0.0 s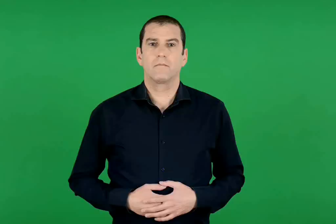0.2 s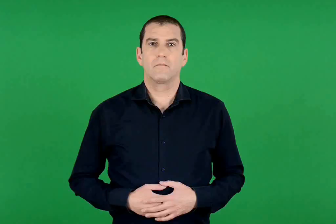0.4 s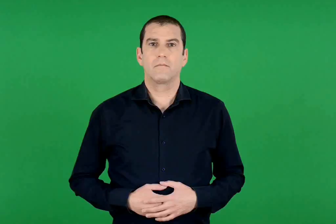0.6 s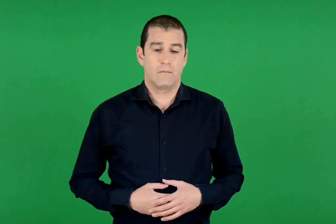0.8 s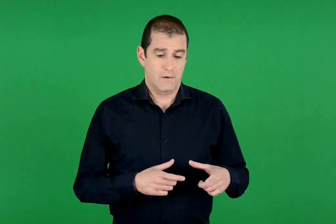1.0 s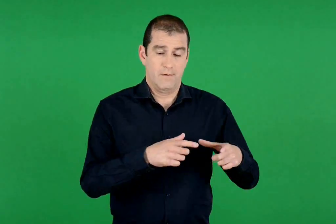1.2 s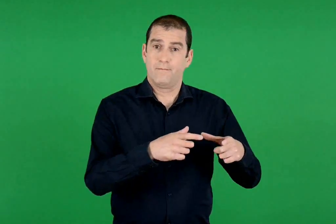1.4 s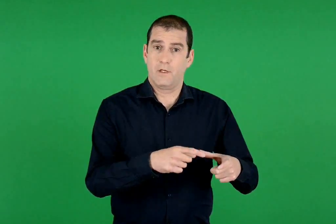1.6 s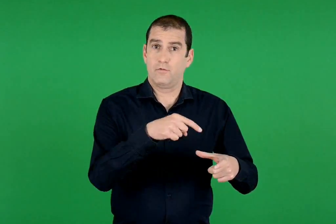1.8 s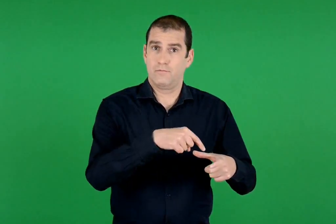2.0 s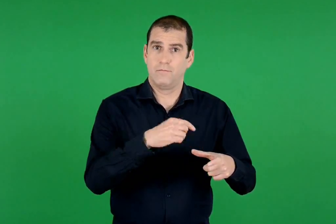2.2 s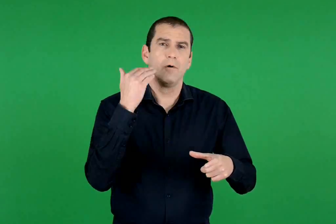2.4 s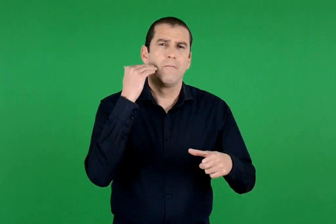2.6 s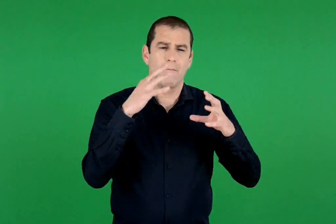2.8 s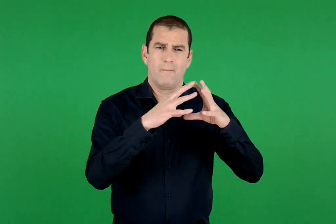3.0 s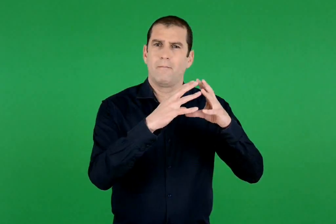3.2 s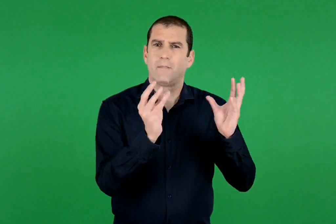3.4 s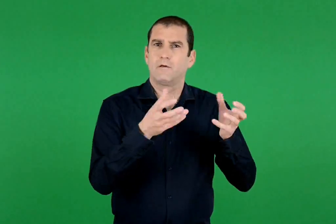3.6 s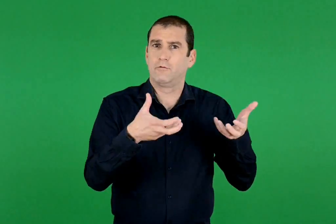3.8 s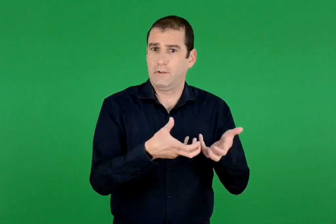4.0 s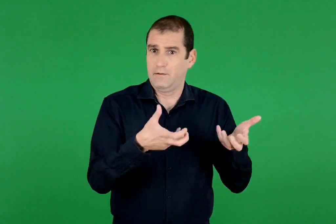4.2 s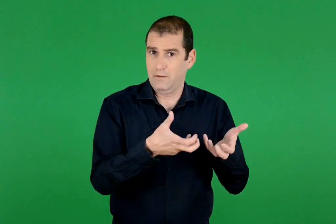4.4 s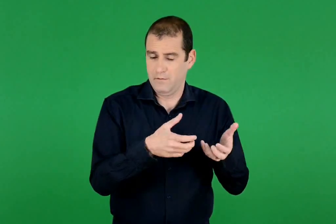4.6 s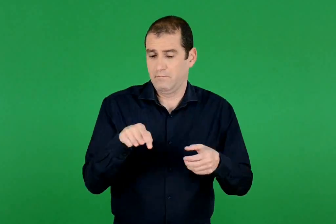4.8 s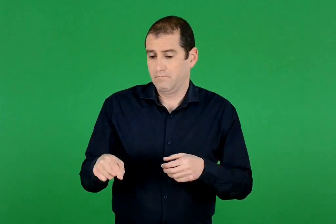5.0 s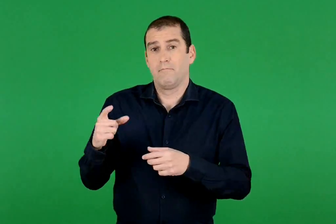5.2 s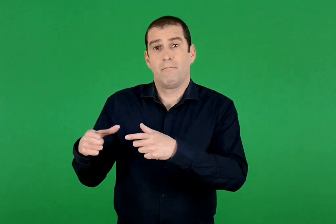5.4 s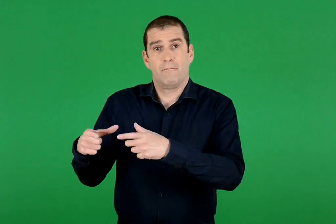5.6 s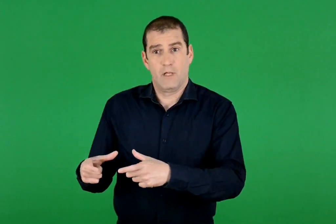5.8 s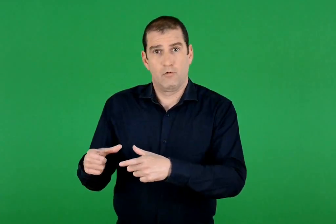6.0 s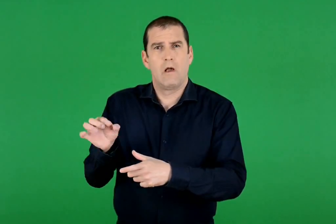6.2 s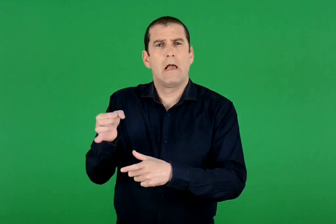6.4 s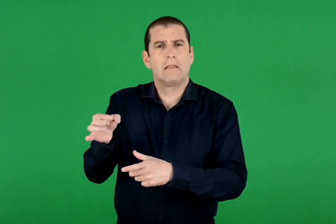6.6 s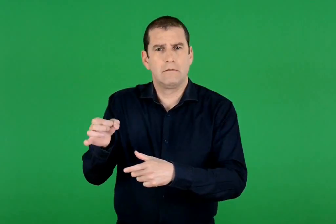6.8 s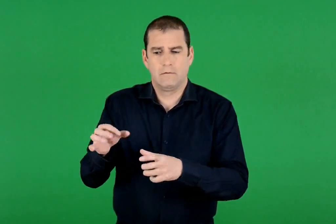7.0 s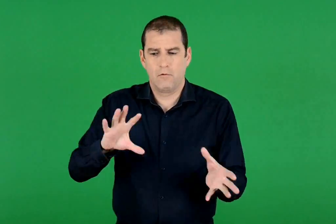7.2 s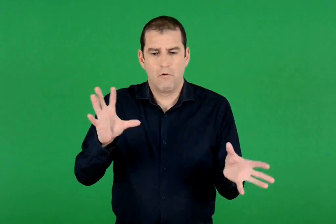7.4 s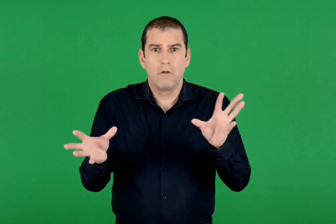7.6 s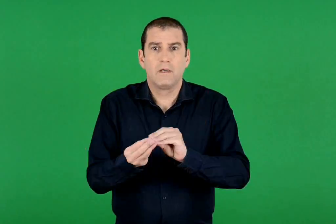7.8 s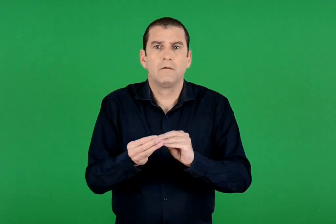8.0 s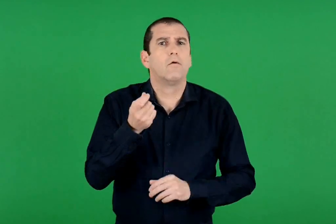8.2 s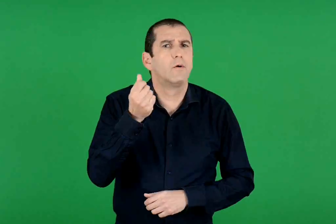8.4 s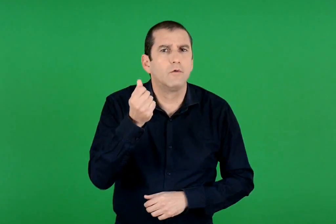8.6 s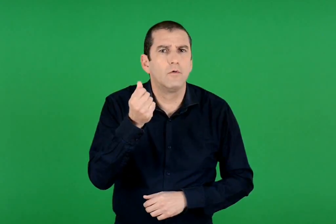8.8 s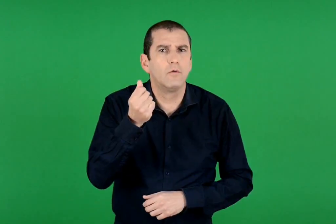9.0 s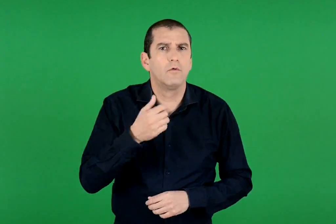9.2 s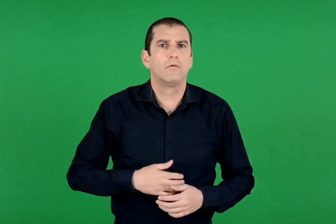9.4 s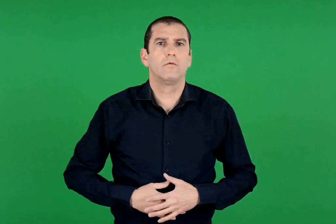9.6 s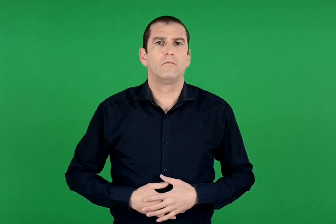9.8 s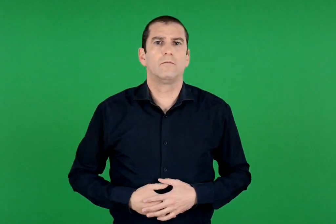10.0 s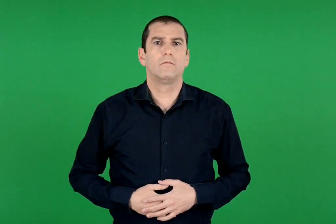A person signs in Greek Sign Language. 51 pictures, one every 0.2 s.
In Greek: πόσο κάνουν μαζί ένα πιάτο μελιτζανοσαλάτα και ένα πιάτο ελιές ;
